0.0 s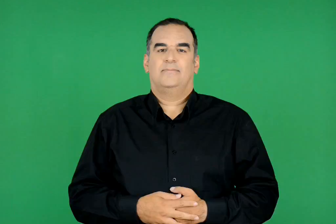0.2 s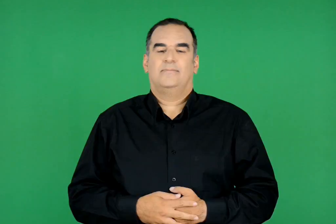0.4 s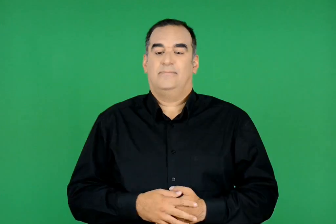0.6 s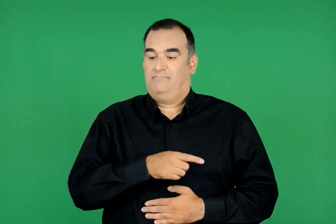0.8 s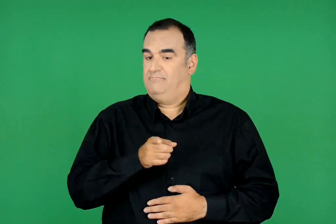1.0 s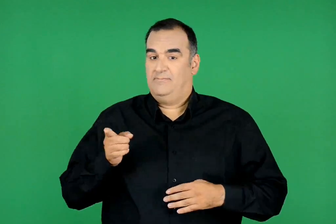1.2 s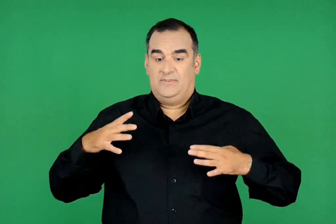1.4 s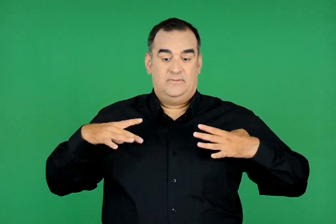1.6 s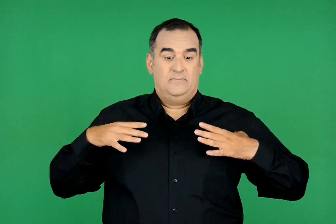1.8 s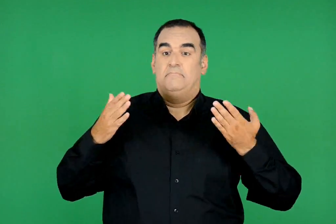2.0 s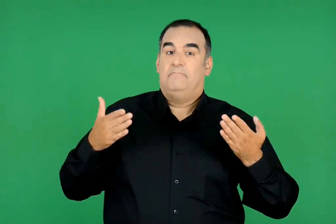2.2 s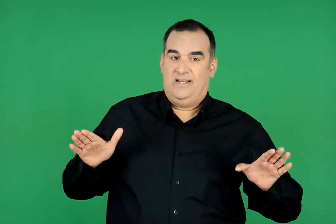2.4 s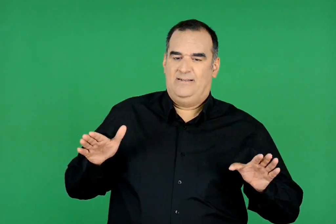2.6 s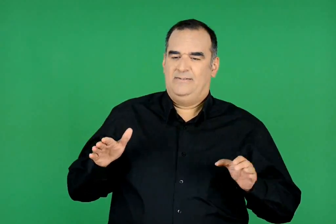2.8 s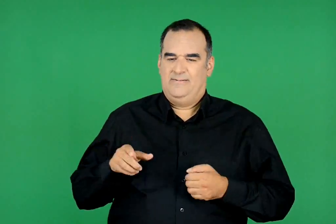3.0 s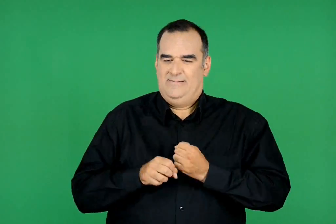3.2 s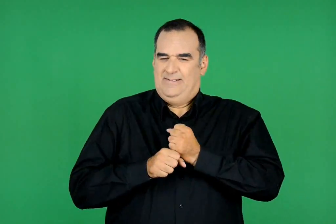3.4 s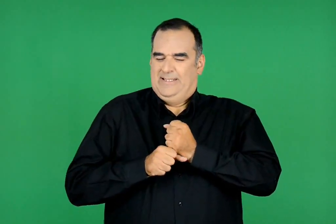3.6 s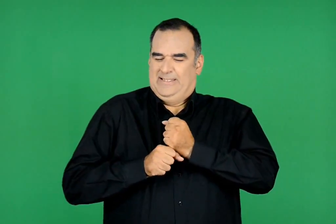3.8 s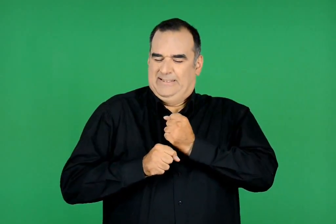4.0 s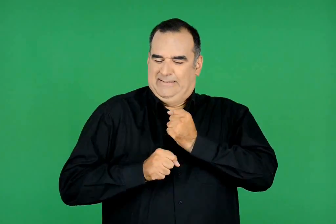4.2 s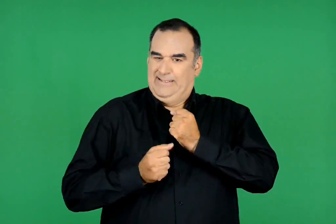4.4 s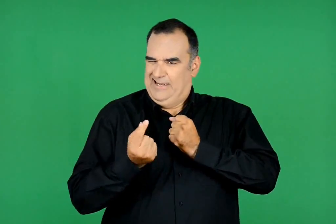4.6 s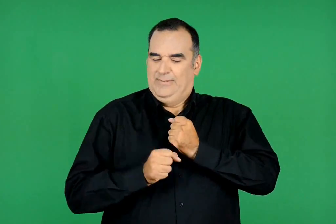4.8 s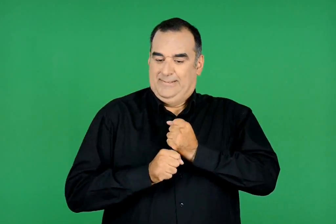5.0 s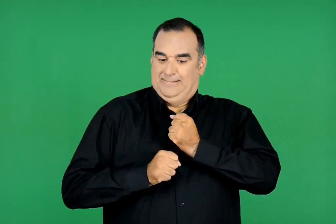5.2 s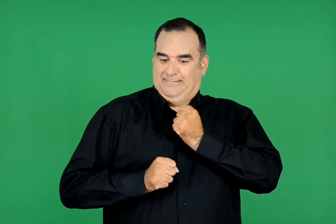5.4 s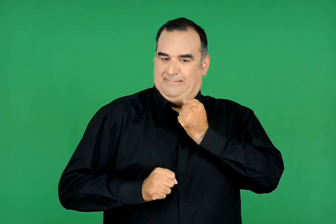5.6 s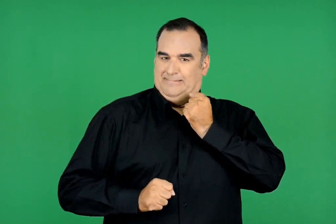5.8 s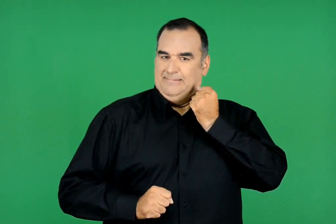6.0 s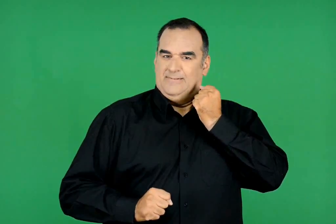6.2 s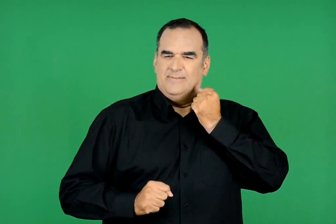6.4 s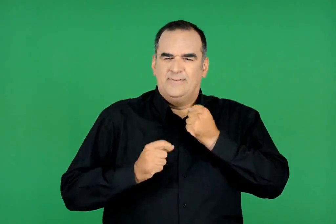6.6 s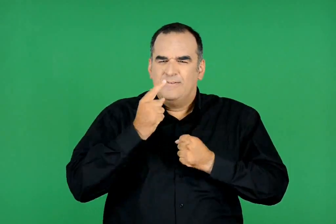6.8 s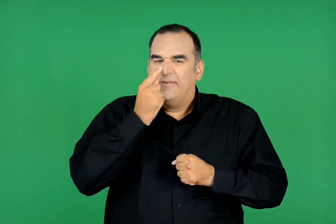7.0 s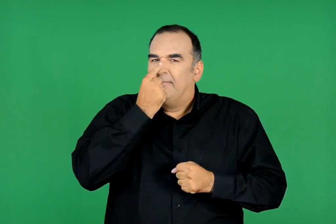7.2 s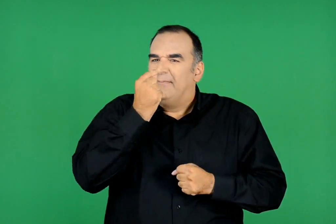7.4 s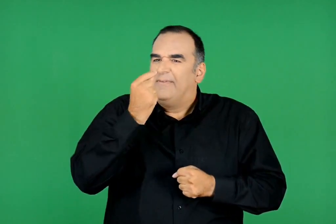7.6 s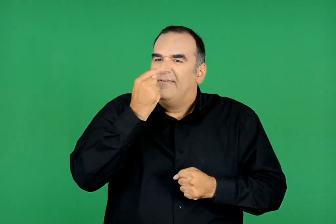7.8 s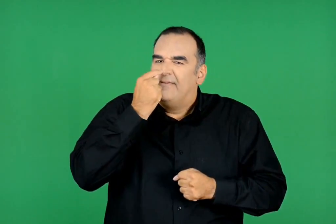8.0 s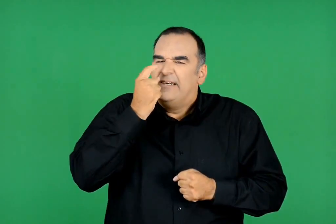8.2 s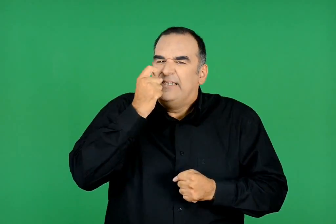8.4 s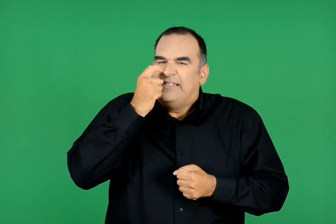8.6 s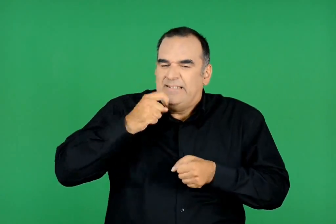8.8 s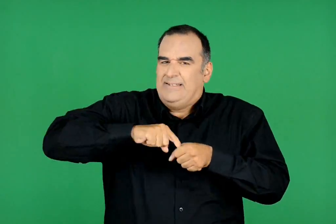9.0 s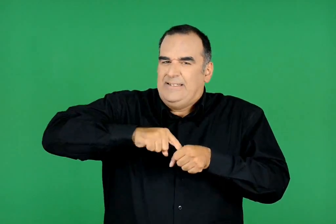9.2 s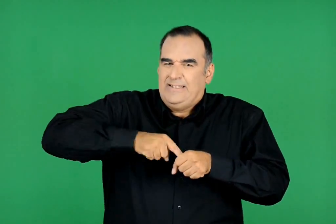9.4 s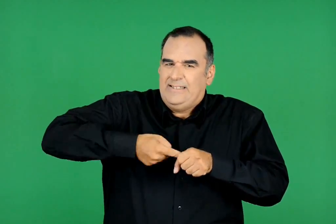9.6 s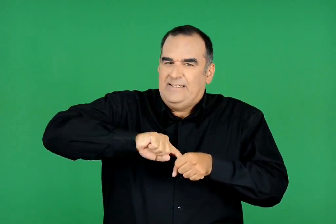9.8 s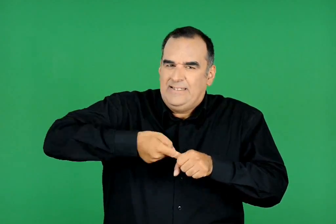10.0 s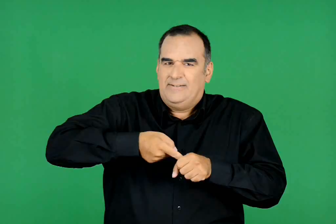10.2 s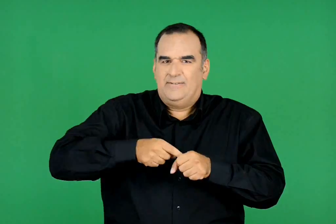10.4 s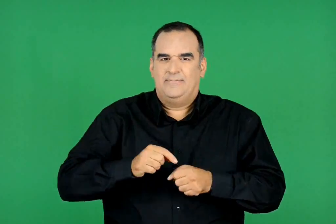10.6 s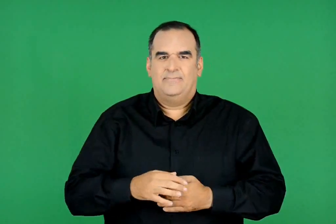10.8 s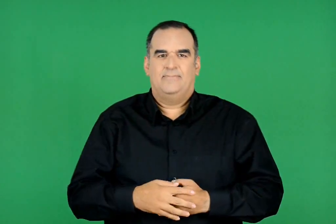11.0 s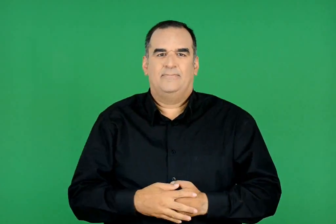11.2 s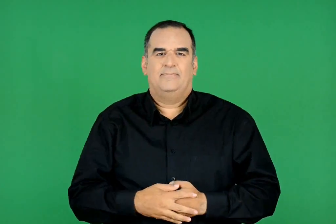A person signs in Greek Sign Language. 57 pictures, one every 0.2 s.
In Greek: ξεκουραστήκατε ; τεντωθείτε λιγάκι . ξύστε μου τη μύτη
